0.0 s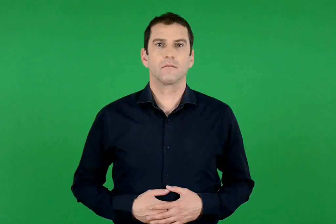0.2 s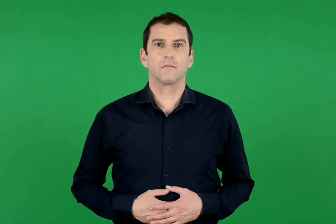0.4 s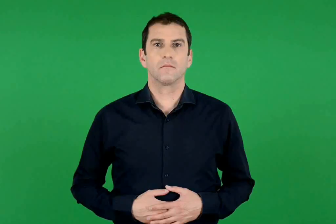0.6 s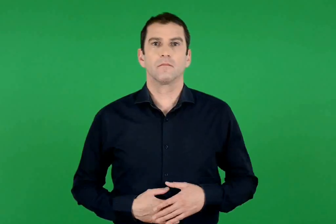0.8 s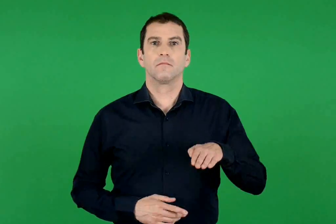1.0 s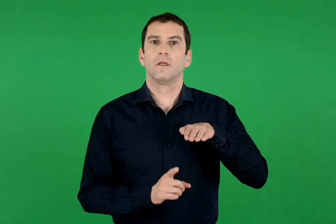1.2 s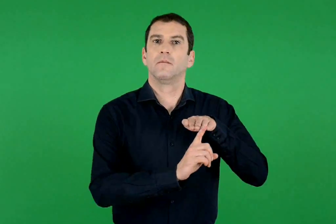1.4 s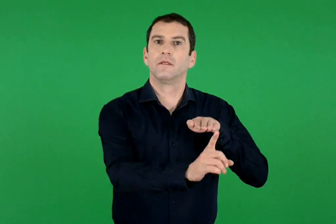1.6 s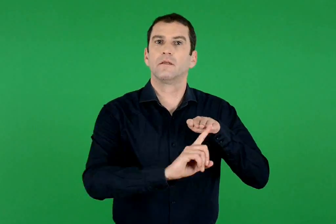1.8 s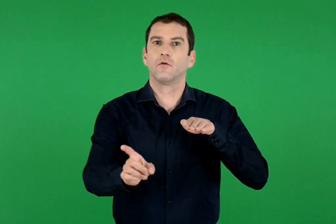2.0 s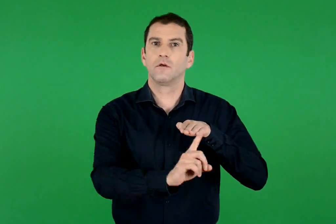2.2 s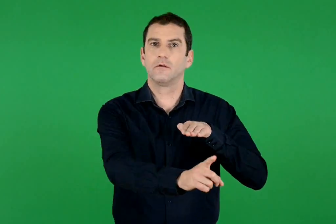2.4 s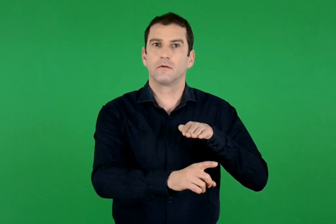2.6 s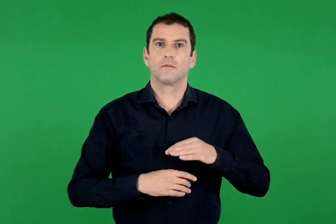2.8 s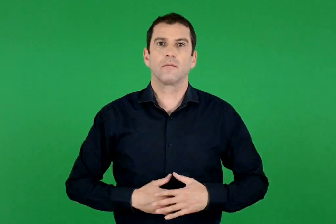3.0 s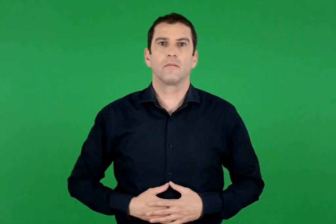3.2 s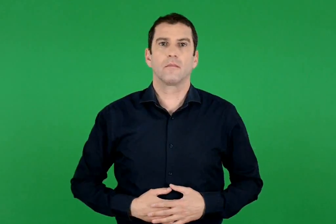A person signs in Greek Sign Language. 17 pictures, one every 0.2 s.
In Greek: μέσα συγκοινωνίας
